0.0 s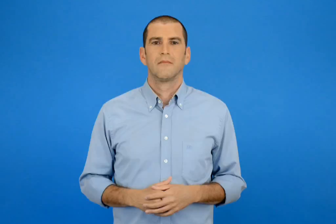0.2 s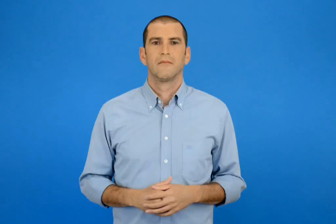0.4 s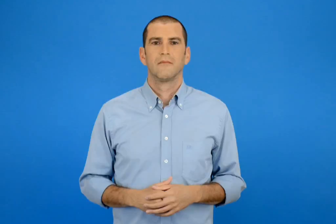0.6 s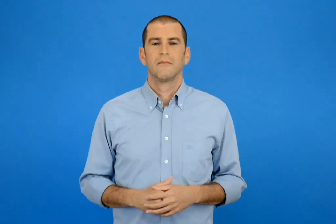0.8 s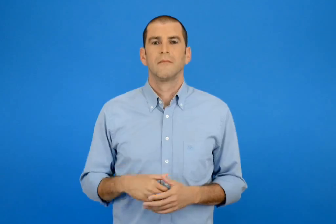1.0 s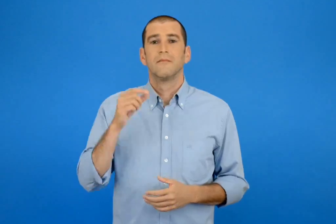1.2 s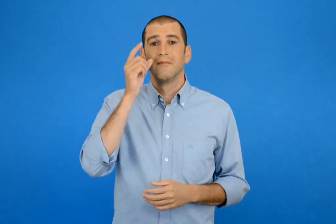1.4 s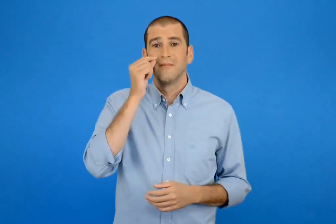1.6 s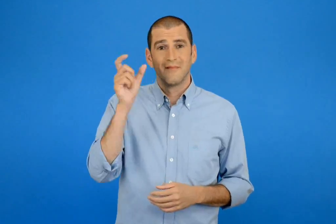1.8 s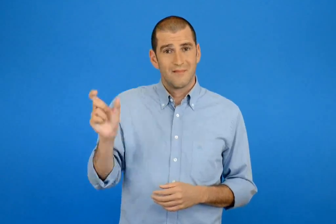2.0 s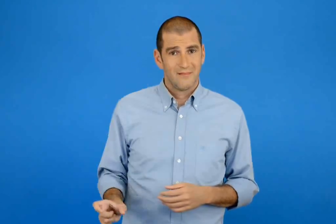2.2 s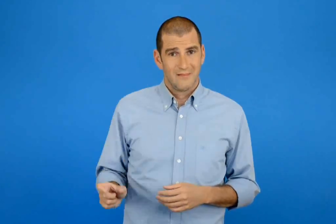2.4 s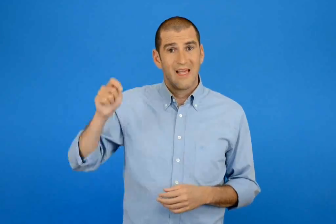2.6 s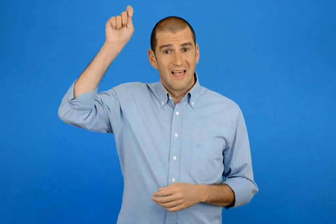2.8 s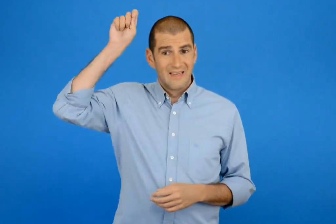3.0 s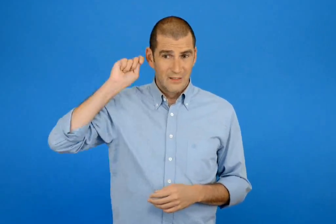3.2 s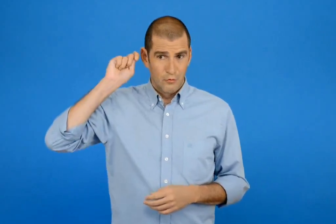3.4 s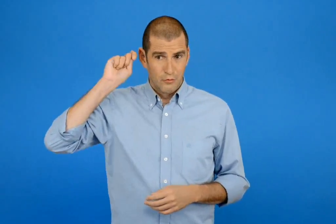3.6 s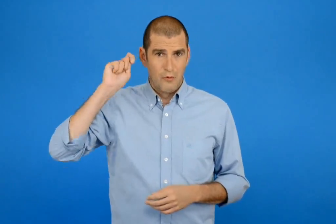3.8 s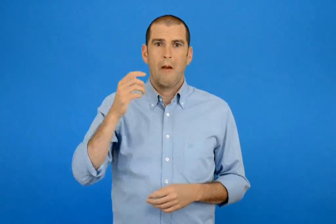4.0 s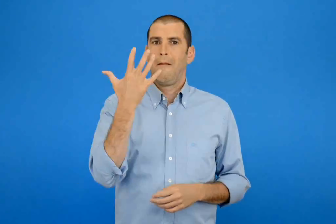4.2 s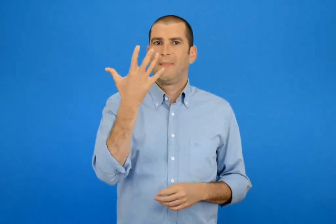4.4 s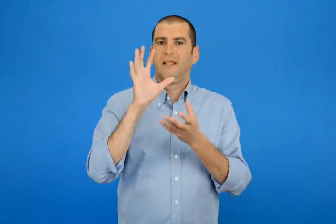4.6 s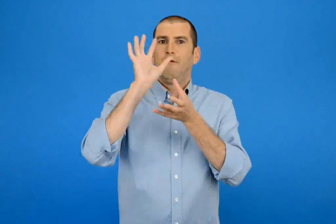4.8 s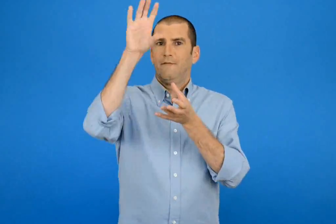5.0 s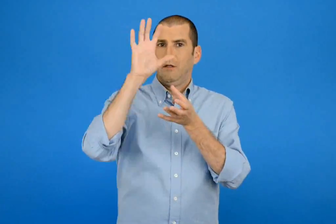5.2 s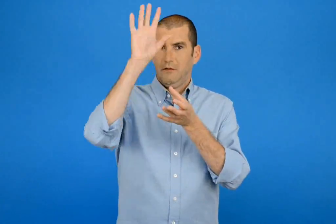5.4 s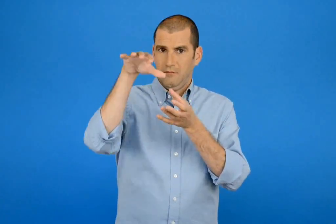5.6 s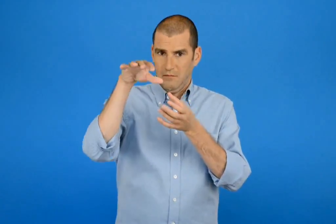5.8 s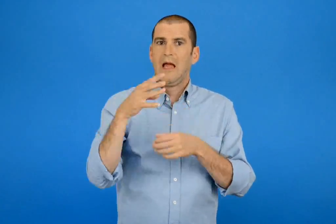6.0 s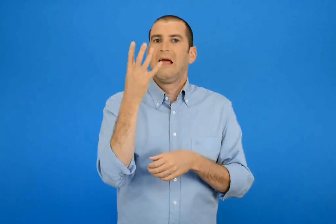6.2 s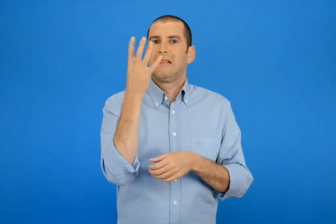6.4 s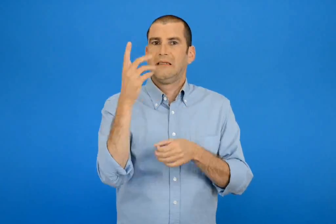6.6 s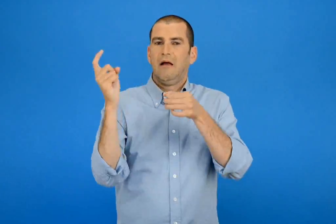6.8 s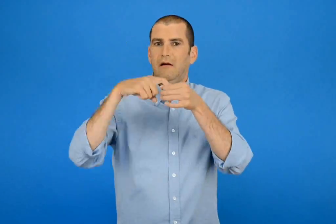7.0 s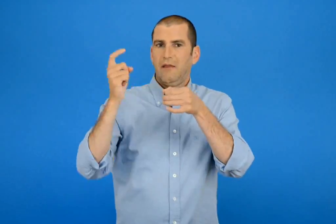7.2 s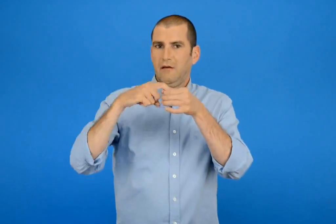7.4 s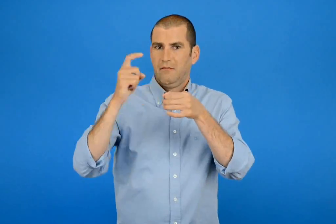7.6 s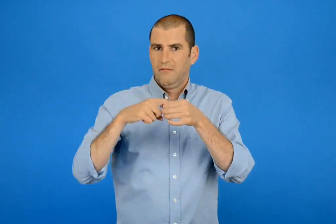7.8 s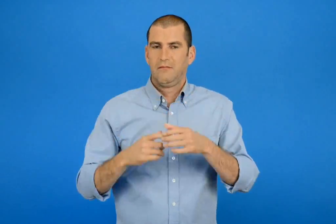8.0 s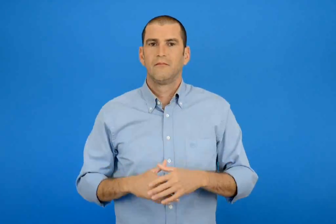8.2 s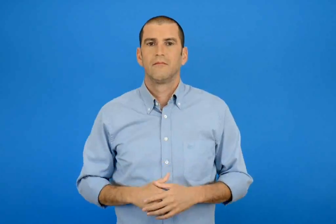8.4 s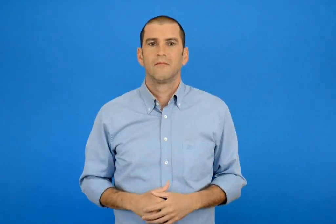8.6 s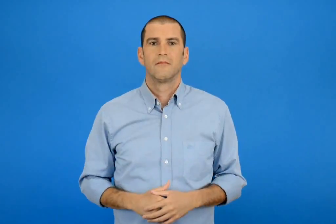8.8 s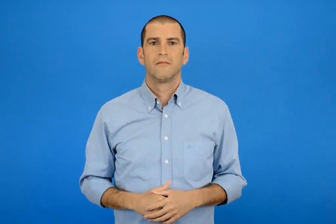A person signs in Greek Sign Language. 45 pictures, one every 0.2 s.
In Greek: ο χρήστος έριξε 5 βολές και έβαλε 4 καλαθιά
